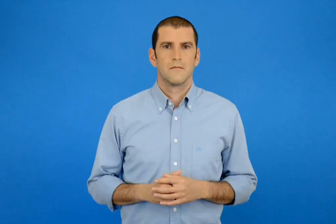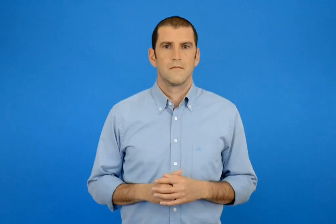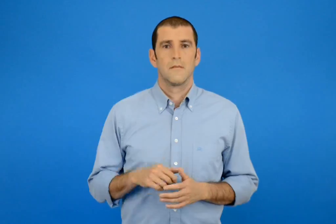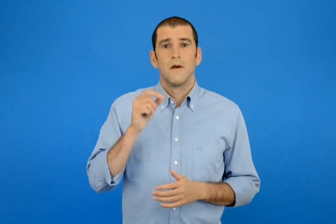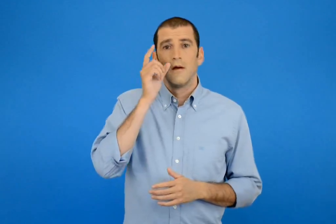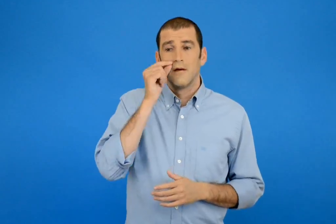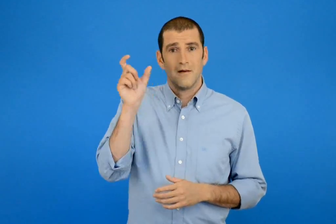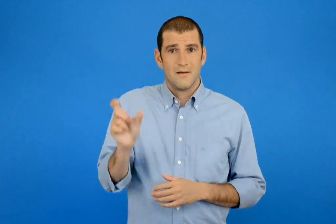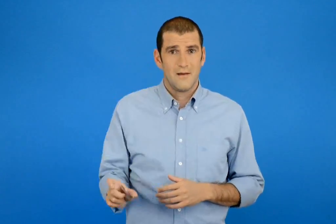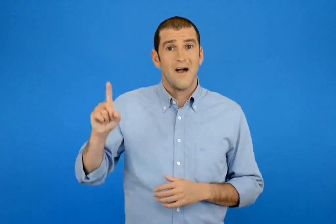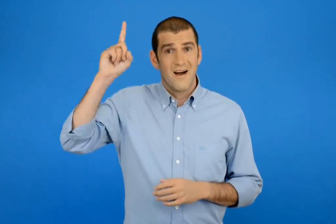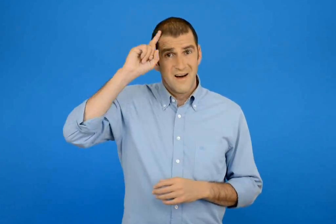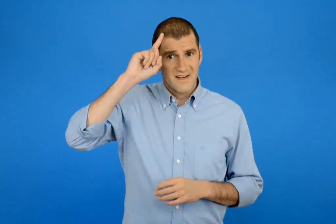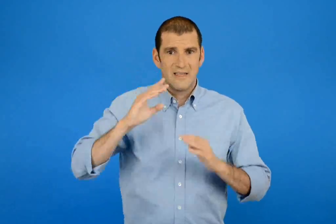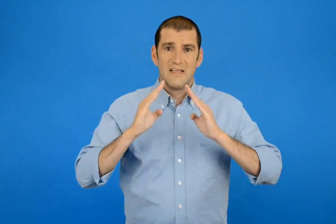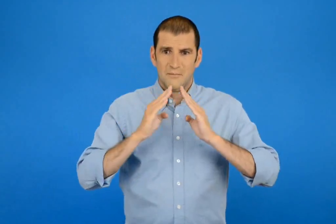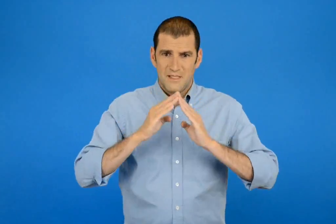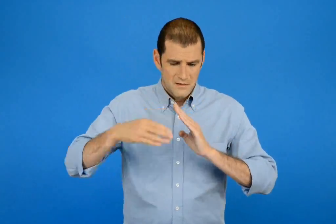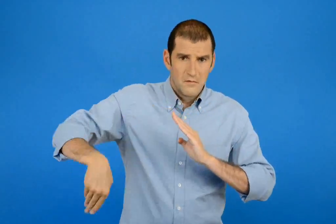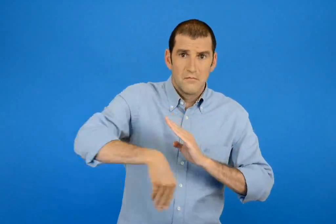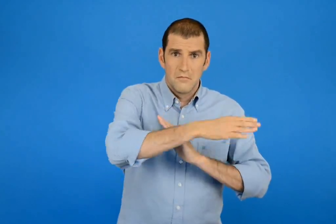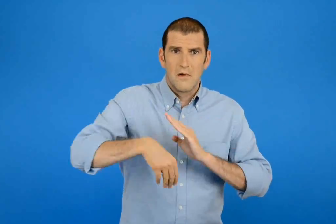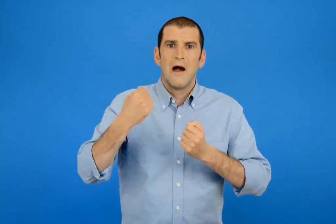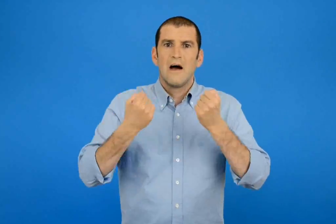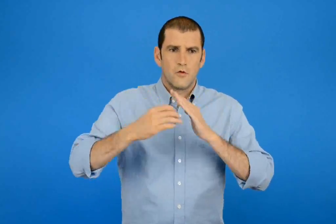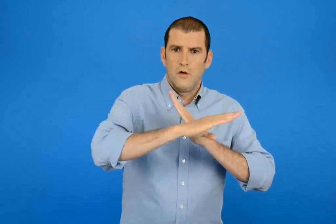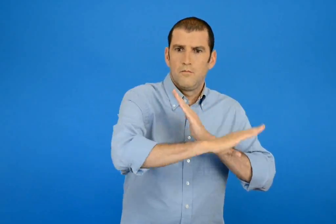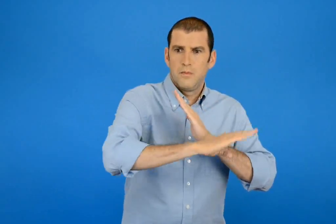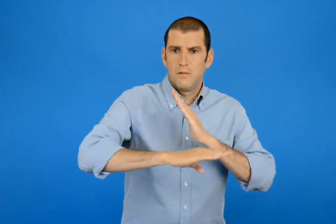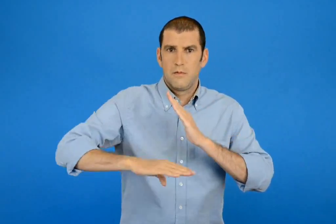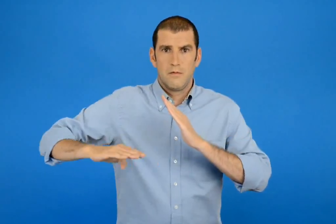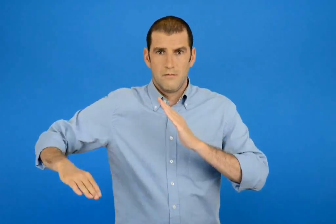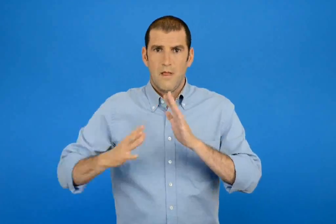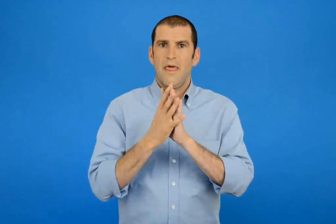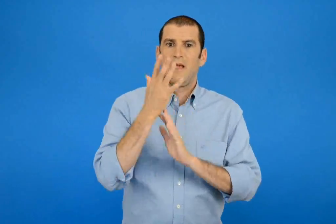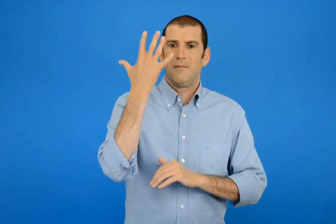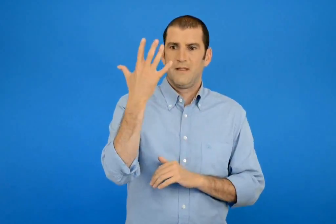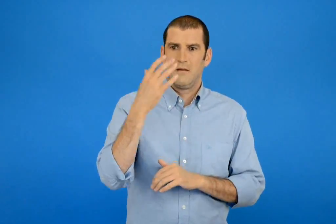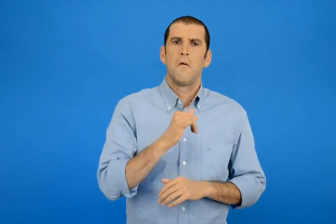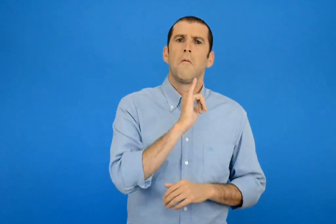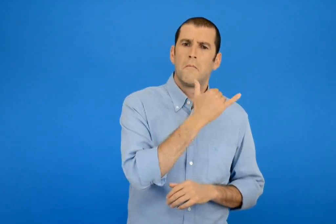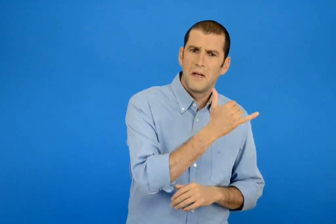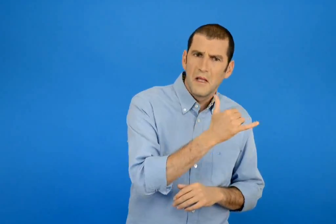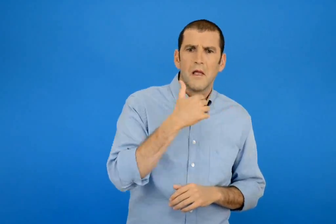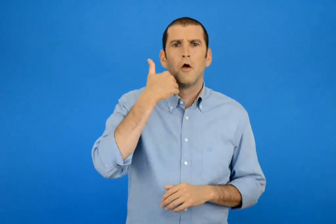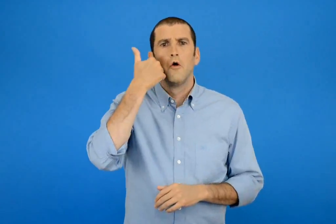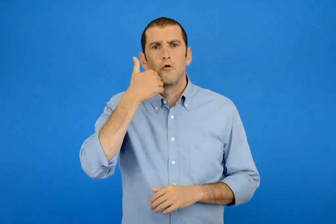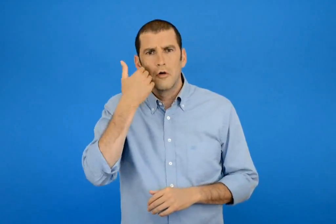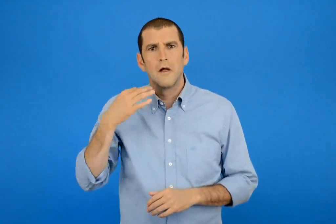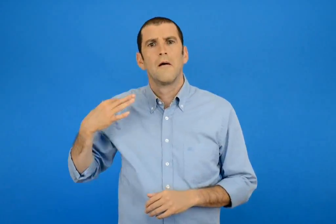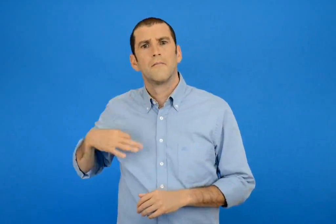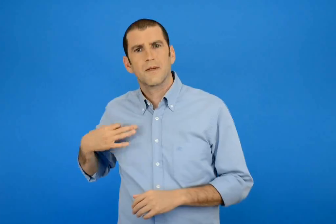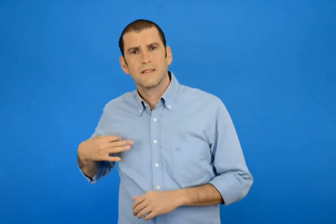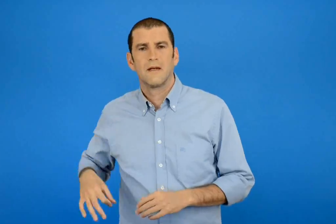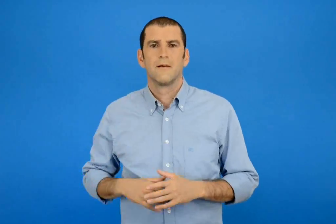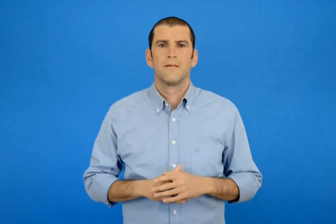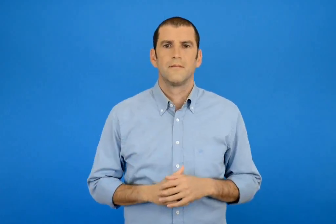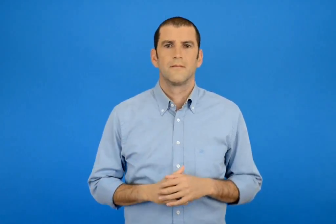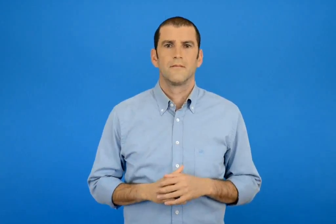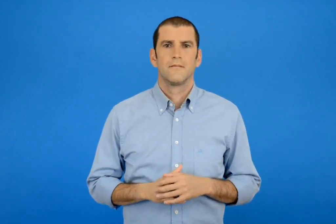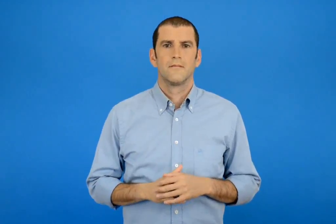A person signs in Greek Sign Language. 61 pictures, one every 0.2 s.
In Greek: κάτω από το σπίτι του άρη είναι σταματημένα 15 αυτοκίνητα μπλε κόκκινα και πράσινα
